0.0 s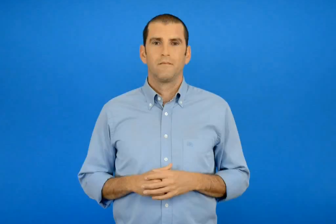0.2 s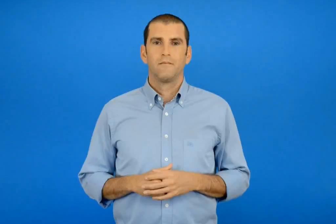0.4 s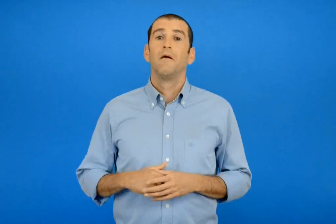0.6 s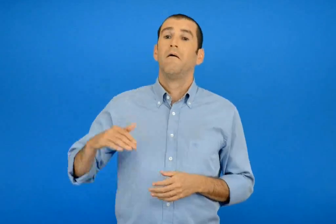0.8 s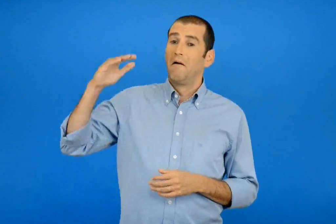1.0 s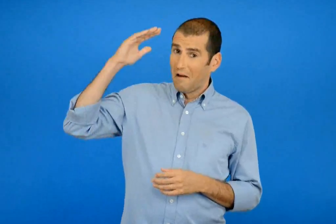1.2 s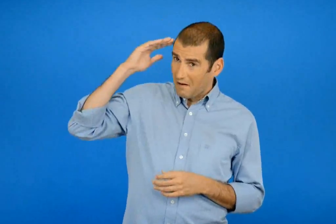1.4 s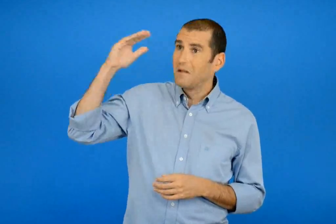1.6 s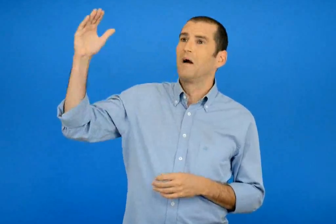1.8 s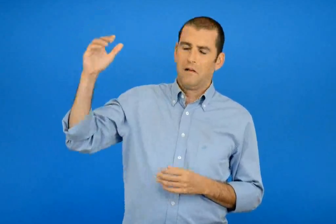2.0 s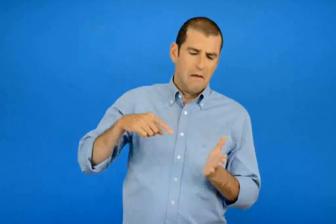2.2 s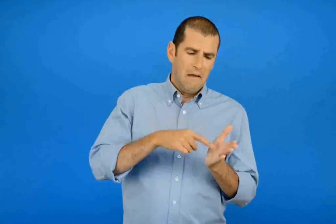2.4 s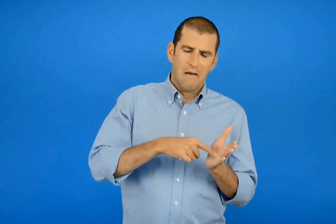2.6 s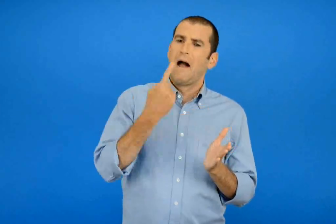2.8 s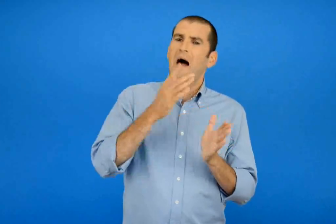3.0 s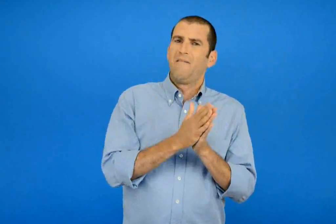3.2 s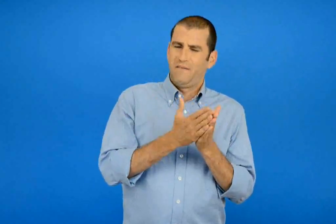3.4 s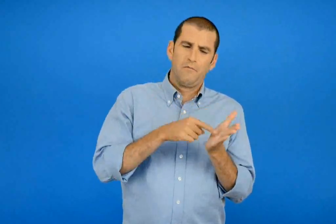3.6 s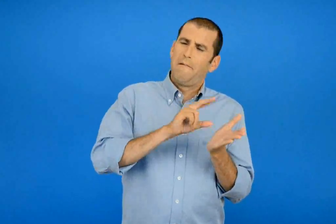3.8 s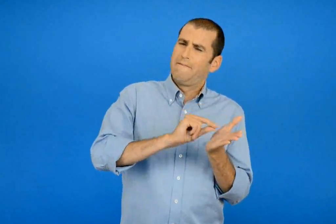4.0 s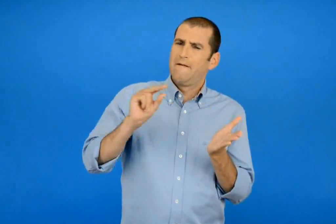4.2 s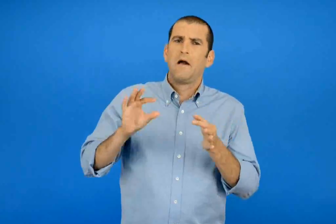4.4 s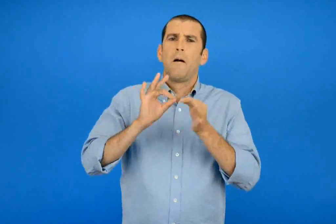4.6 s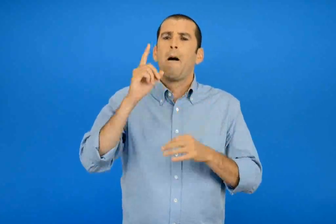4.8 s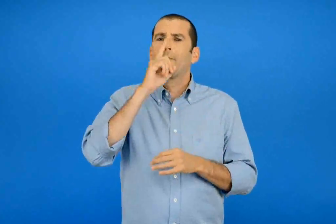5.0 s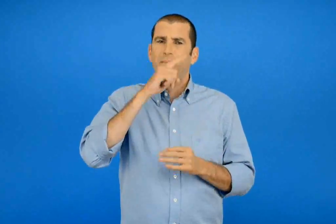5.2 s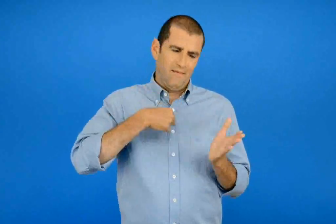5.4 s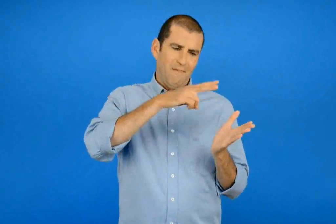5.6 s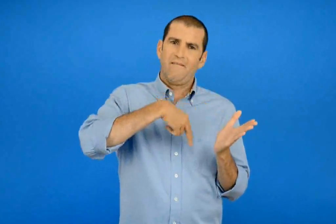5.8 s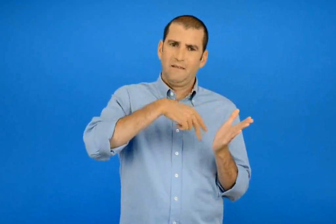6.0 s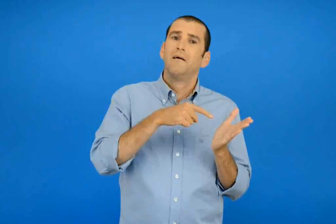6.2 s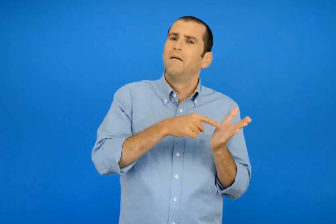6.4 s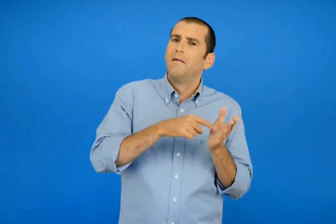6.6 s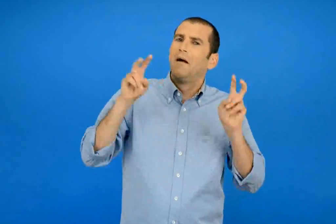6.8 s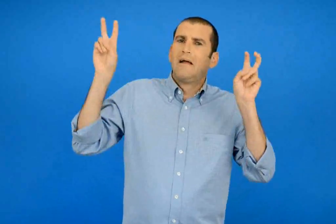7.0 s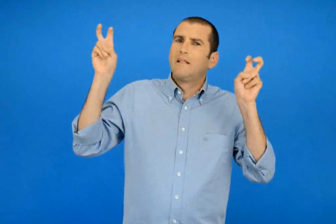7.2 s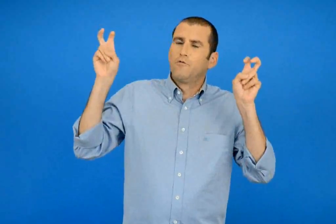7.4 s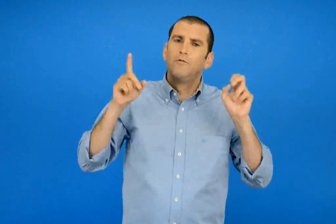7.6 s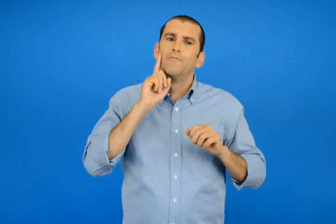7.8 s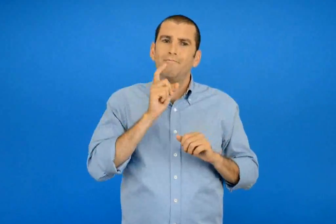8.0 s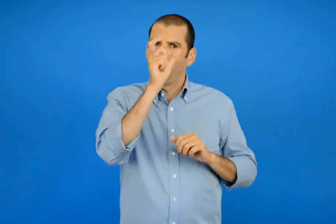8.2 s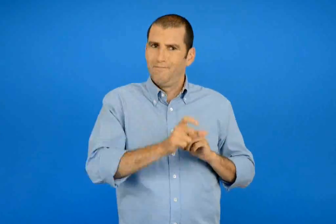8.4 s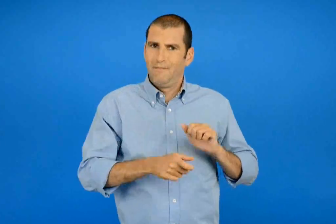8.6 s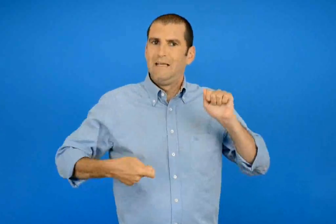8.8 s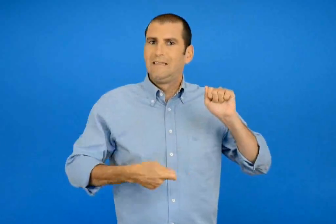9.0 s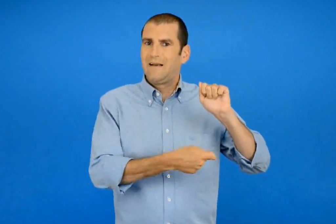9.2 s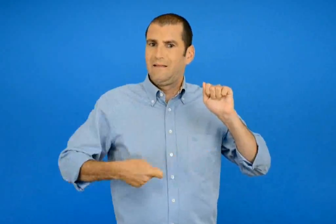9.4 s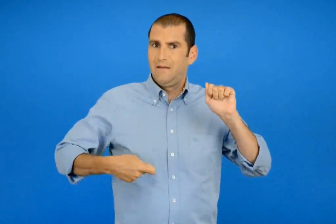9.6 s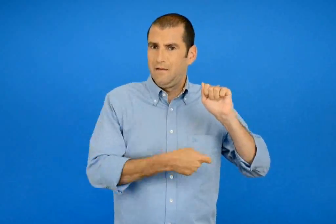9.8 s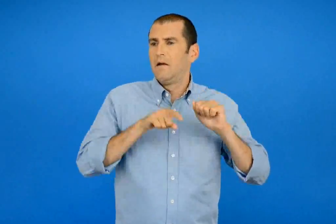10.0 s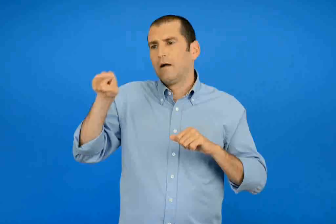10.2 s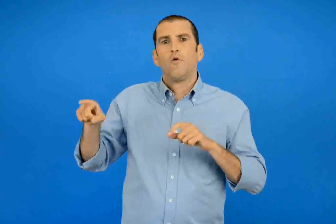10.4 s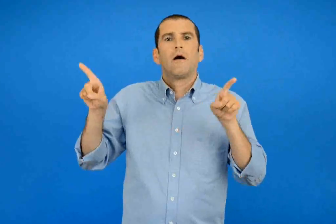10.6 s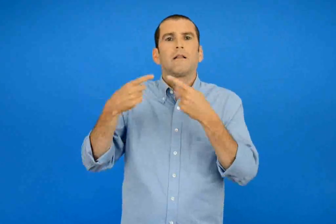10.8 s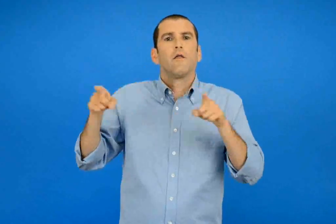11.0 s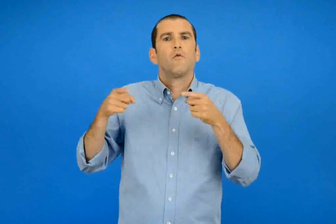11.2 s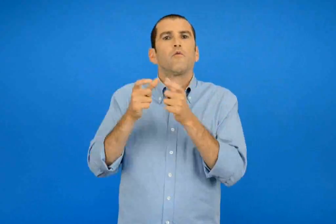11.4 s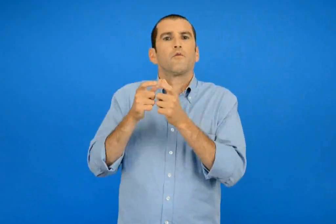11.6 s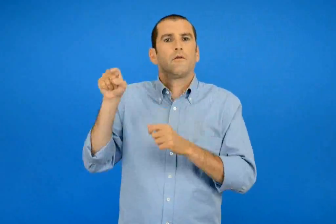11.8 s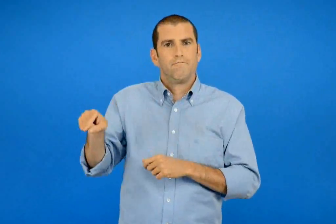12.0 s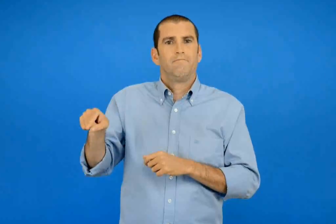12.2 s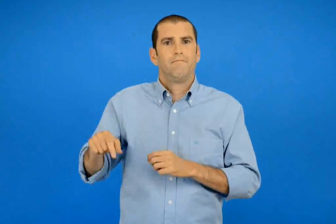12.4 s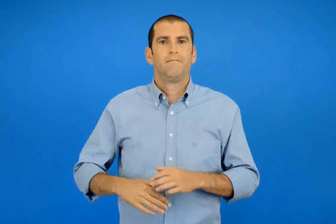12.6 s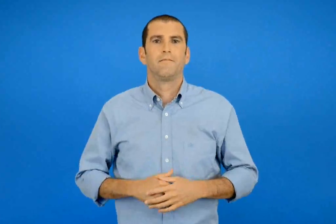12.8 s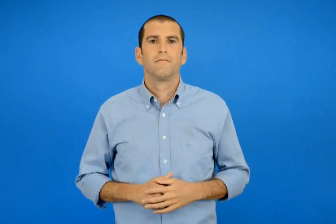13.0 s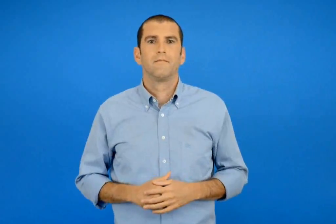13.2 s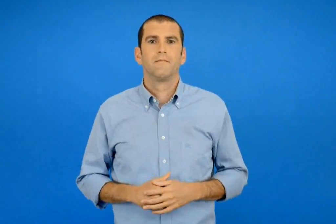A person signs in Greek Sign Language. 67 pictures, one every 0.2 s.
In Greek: καλή σου μέρα διαβάζω ένα βιβλίο που μοιάζει με παραμύθι το λένε η σερενάτα για το κανταδοχώρι
